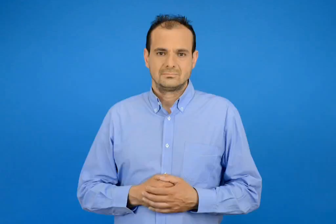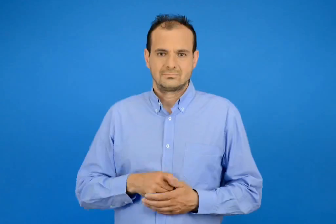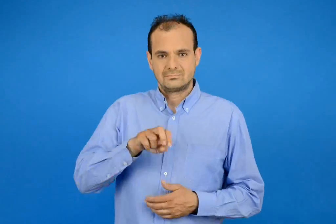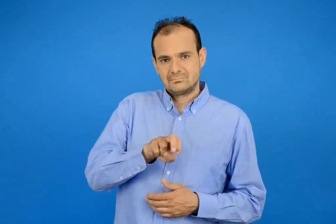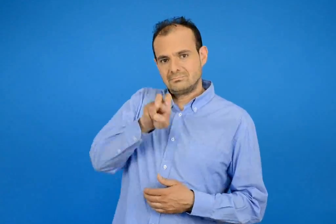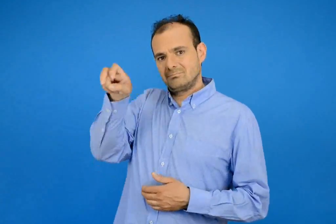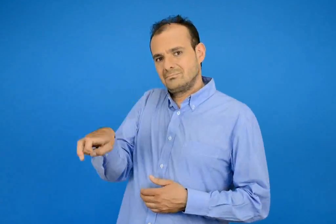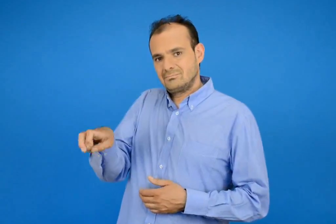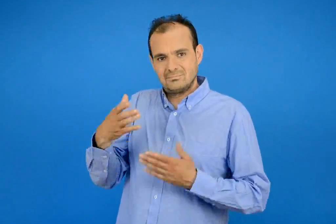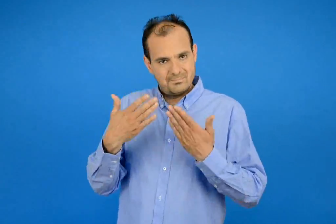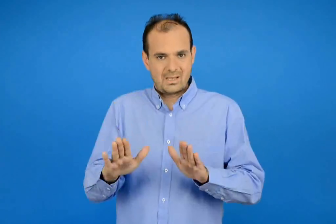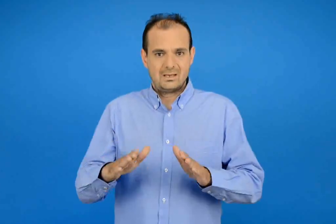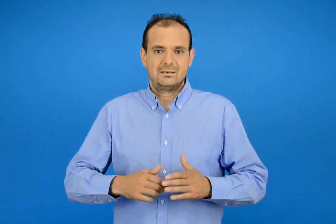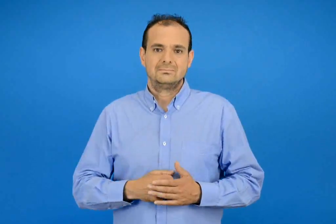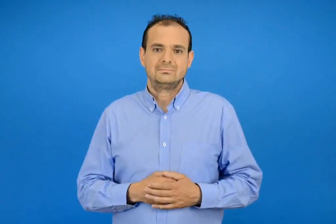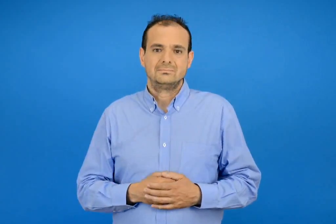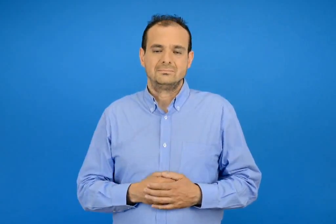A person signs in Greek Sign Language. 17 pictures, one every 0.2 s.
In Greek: βγήκα
